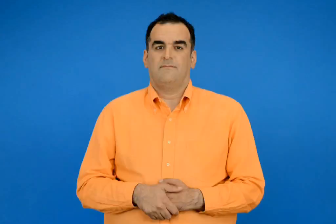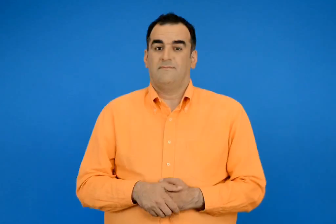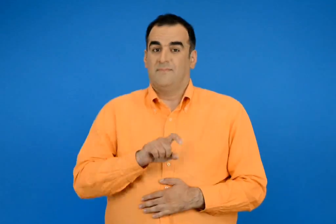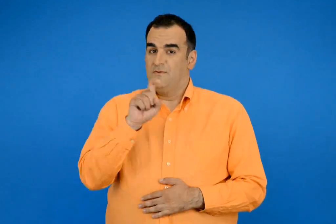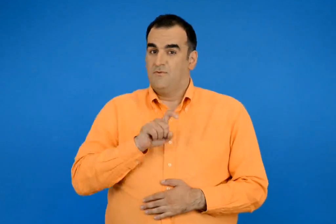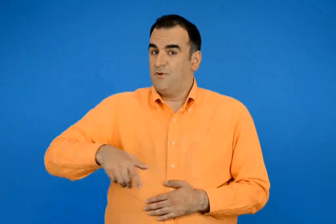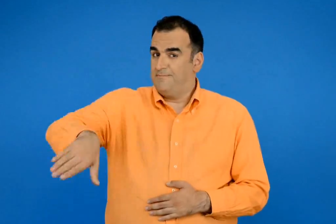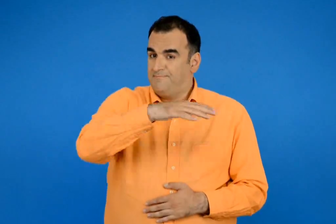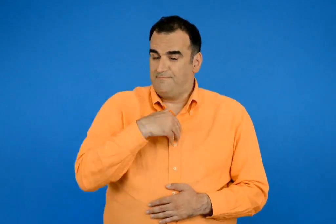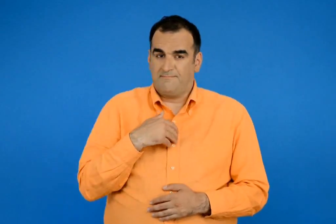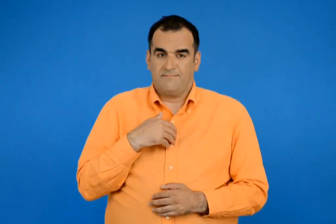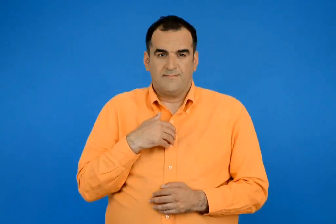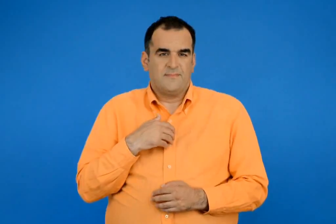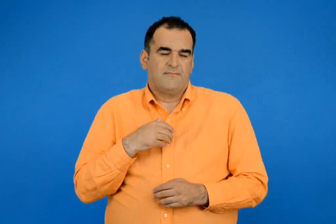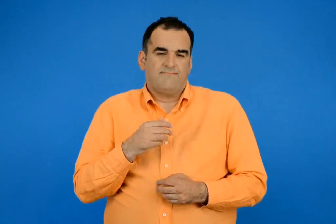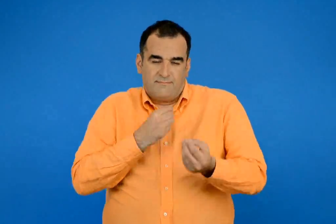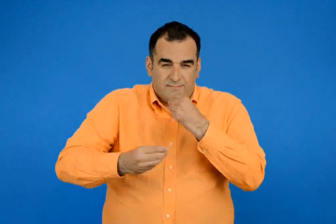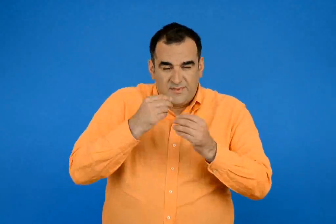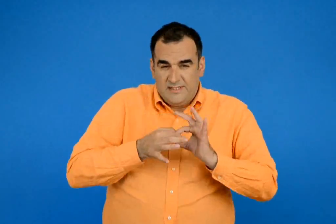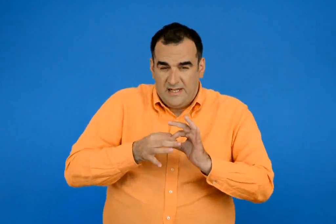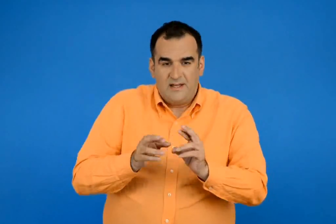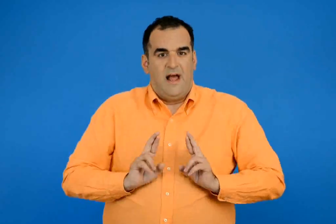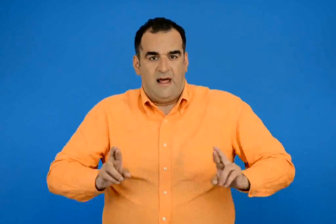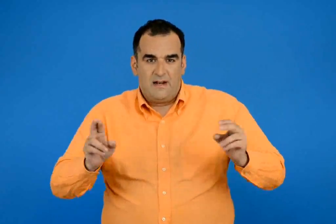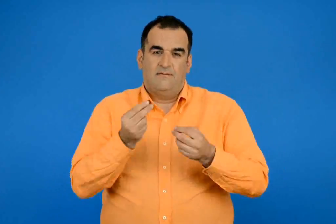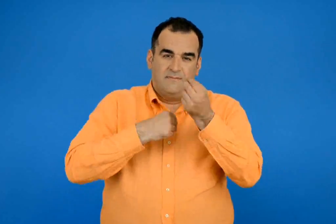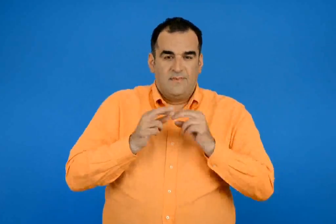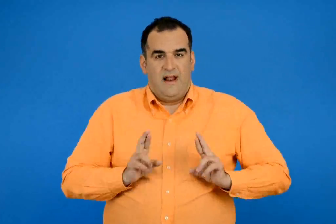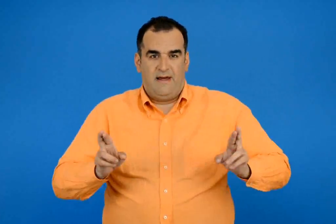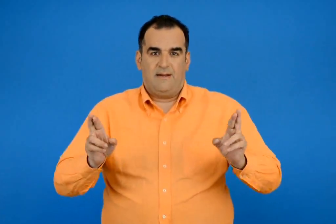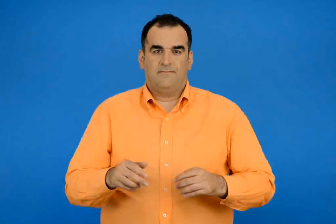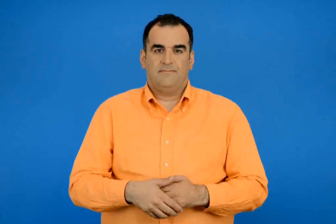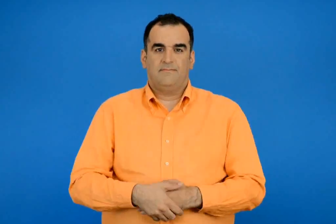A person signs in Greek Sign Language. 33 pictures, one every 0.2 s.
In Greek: στη ζωή μας συνέχεια παίρνουμε και δίνουμε ενέργεια
